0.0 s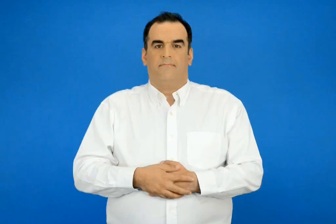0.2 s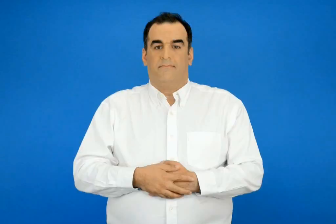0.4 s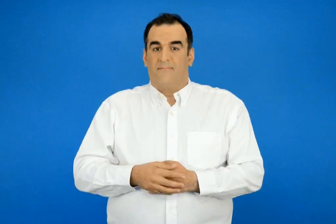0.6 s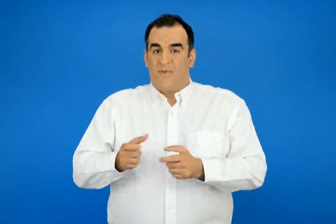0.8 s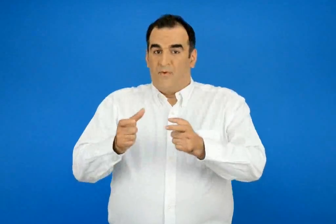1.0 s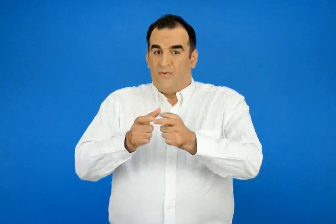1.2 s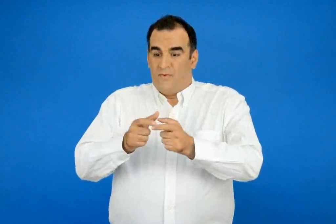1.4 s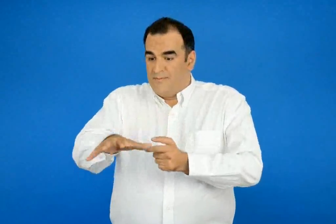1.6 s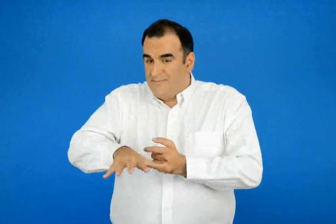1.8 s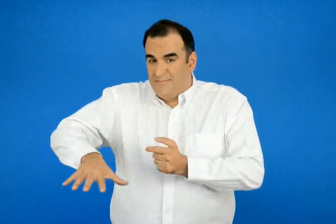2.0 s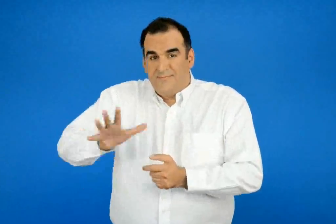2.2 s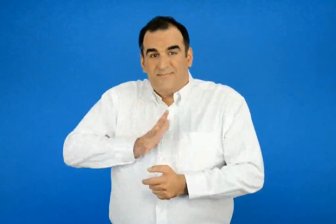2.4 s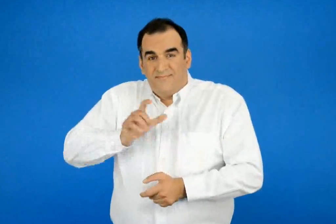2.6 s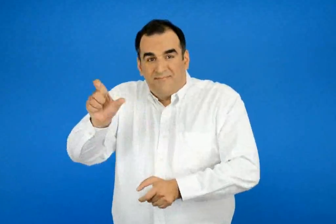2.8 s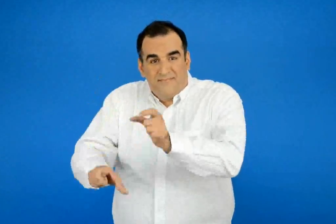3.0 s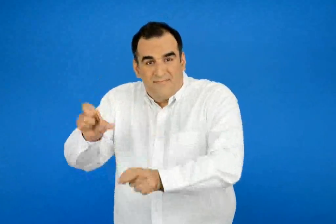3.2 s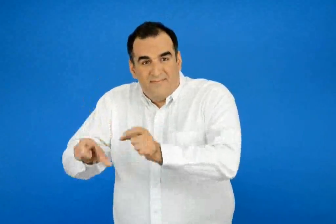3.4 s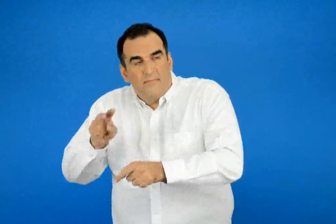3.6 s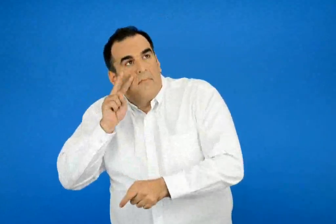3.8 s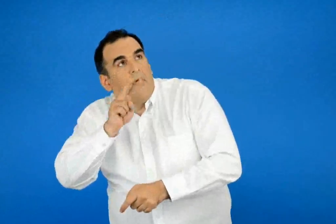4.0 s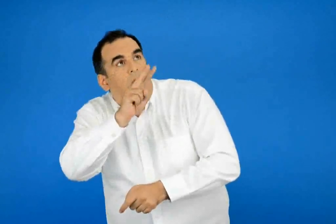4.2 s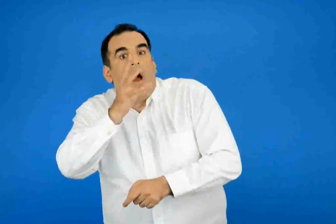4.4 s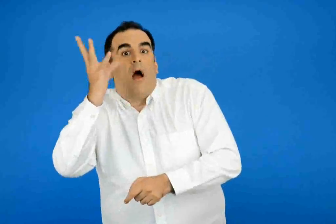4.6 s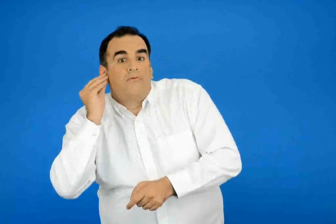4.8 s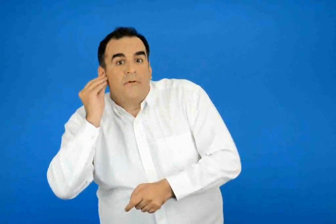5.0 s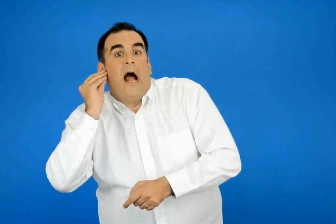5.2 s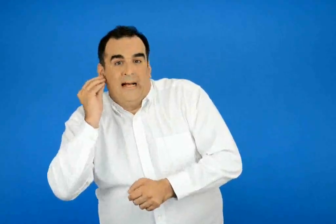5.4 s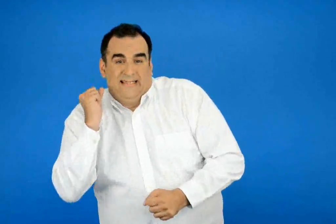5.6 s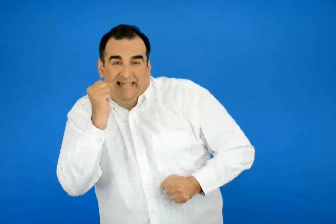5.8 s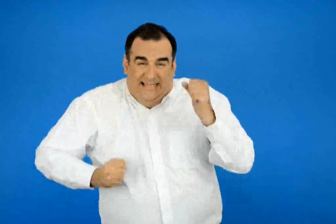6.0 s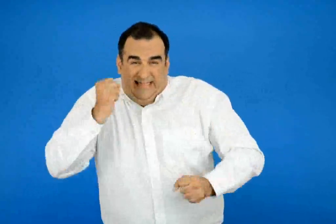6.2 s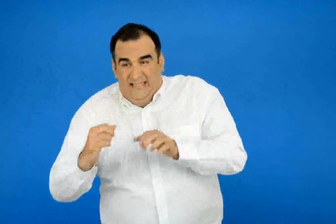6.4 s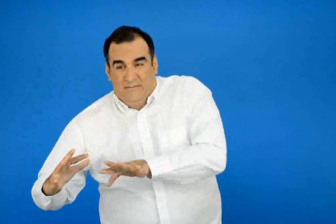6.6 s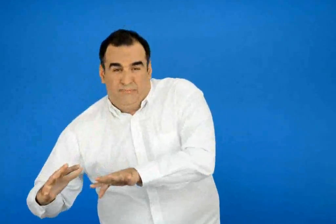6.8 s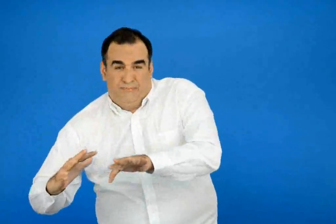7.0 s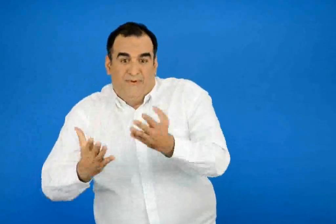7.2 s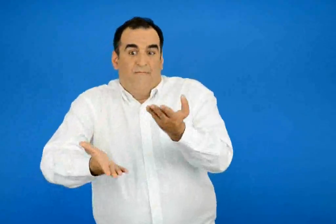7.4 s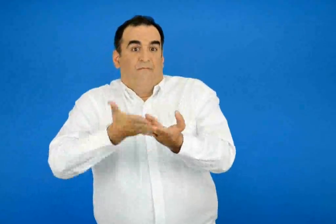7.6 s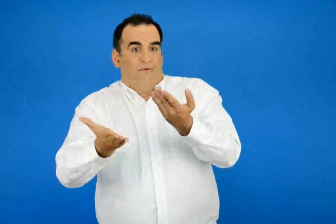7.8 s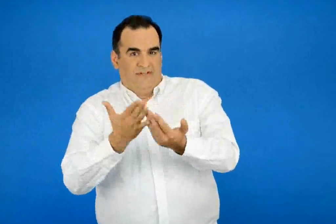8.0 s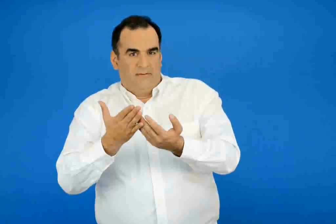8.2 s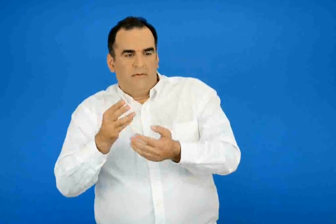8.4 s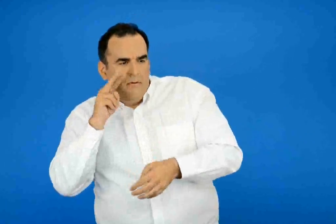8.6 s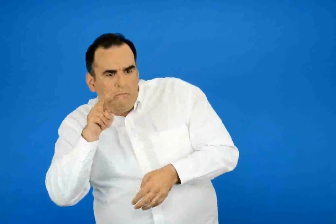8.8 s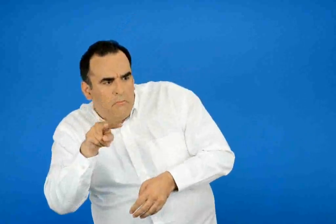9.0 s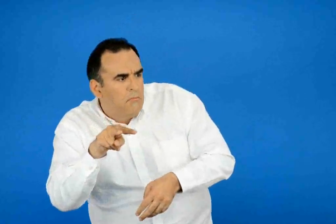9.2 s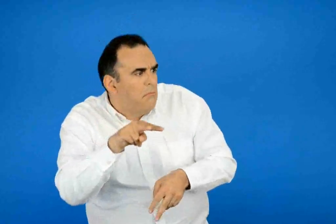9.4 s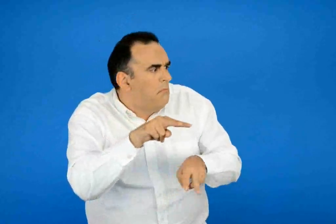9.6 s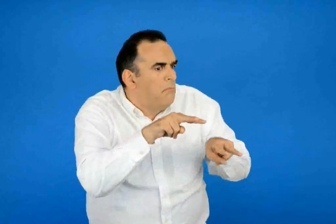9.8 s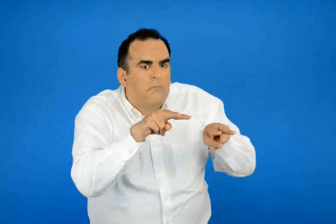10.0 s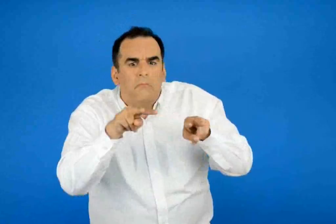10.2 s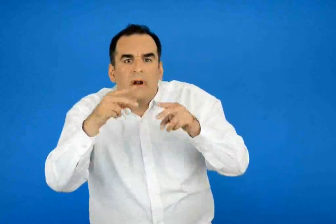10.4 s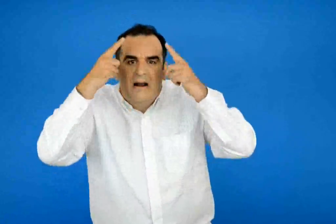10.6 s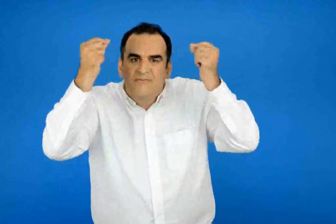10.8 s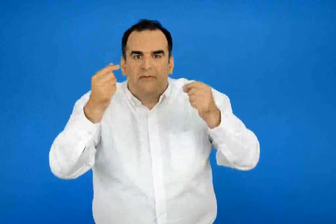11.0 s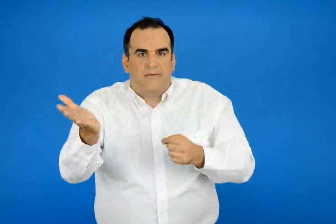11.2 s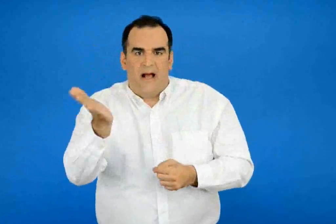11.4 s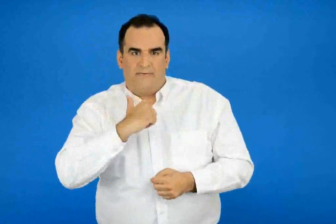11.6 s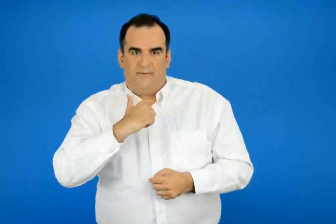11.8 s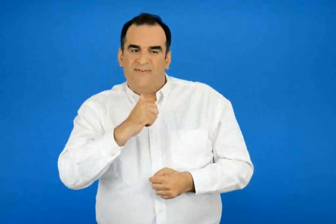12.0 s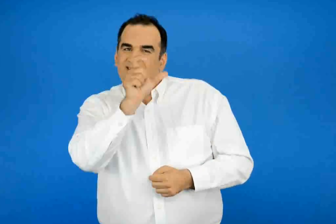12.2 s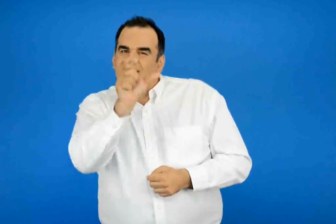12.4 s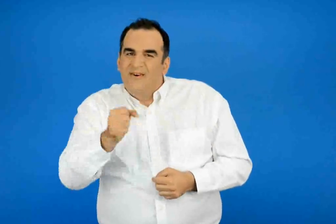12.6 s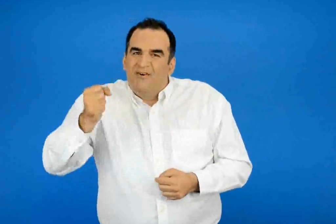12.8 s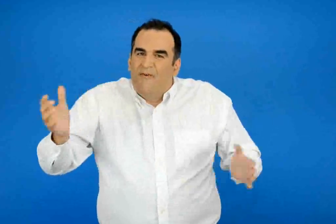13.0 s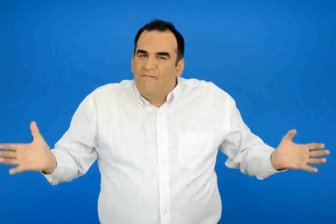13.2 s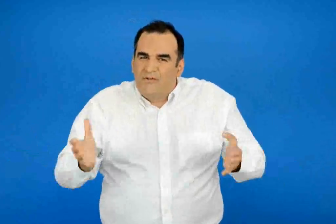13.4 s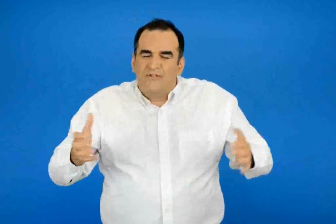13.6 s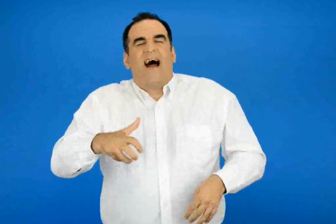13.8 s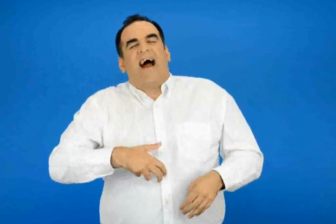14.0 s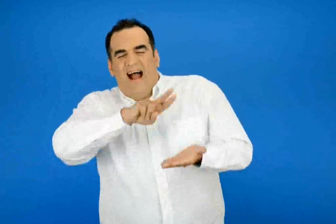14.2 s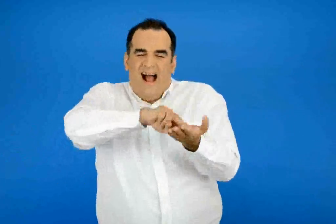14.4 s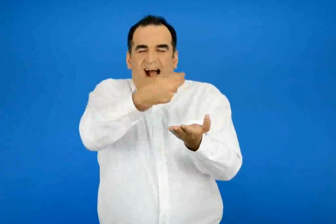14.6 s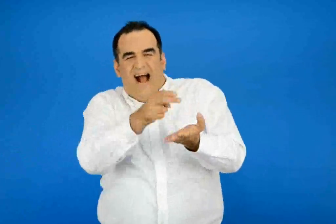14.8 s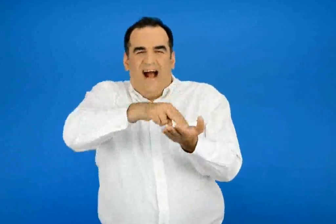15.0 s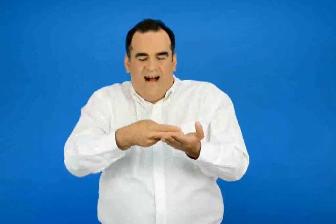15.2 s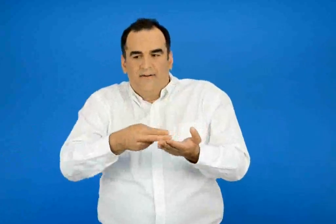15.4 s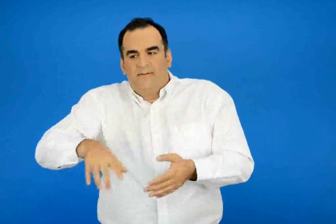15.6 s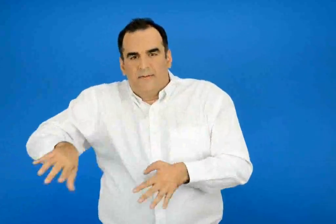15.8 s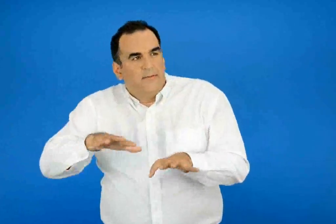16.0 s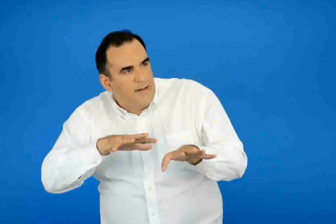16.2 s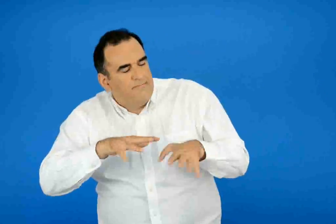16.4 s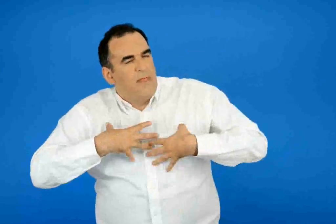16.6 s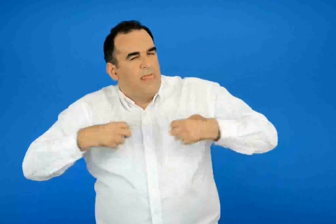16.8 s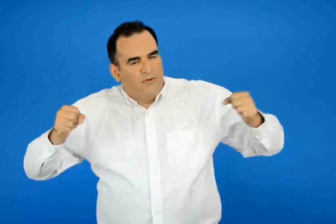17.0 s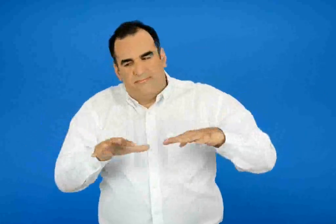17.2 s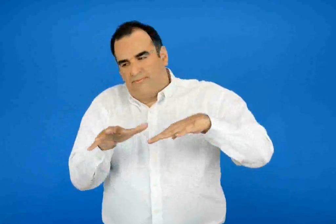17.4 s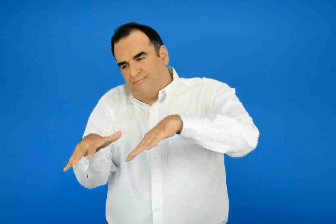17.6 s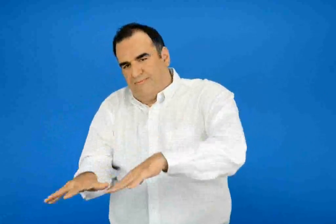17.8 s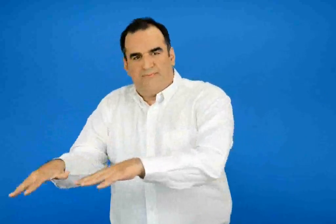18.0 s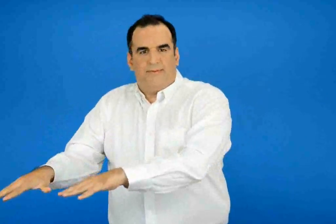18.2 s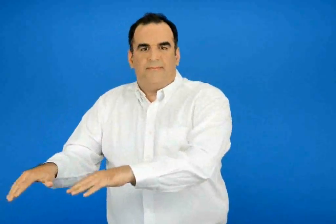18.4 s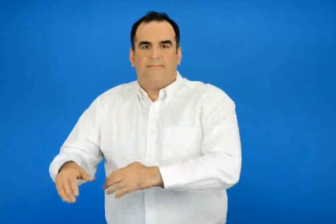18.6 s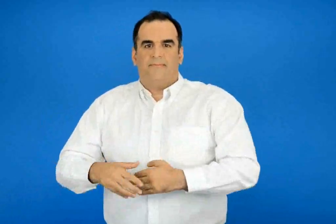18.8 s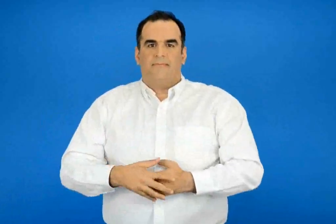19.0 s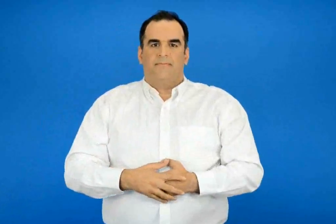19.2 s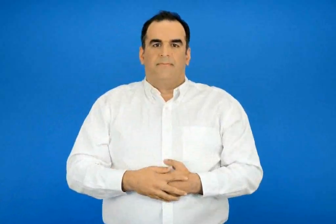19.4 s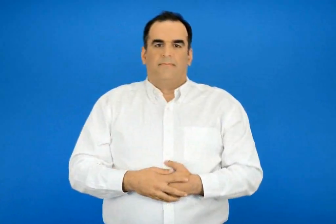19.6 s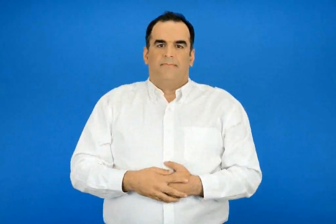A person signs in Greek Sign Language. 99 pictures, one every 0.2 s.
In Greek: οι χωριανοί τον άκουσαν κι έτρεξαν να βοηθήσουν δεν είδαν όμως τον λύκο είδαν μόνο τον βοσκό να γελά κι έφυγαν θυμωμένοι
